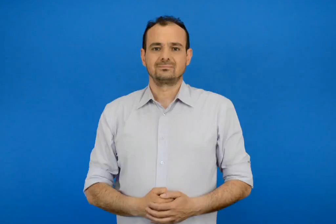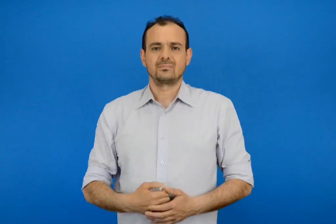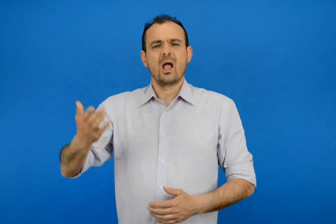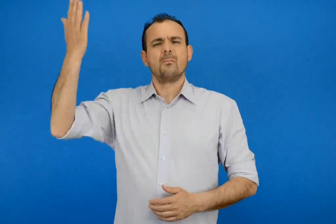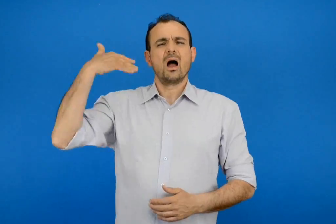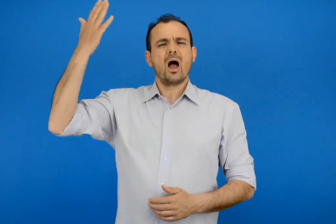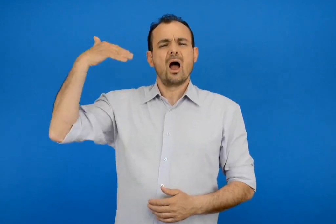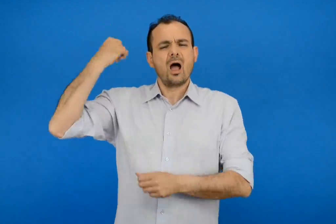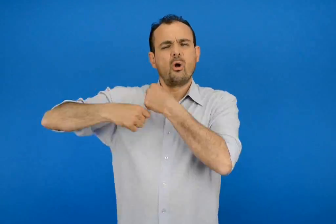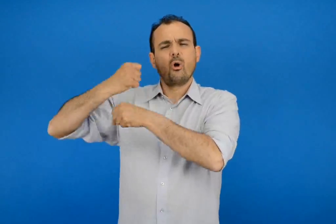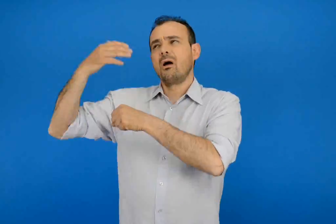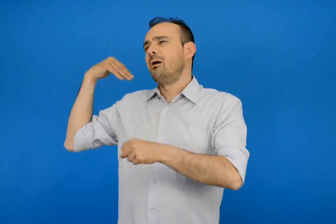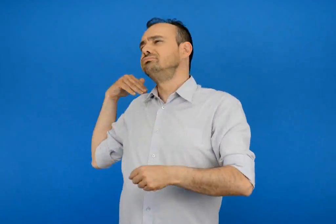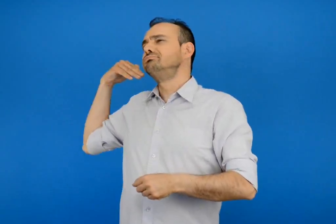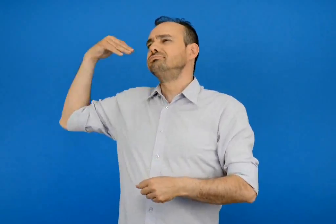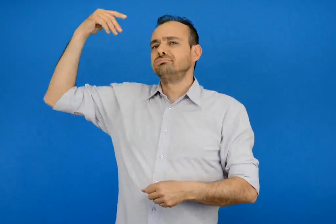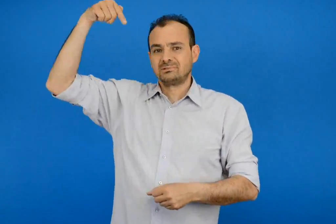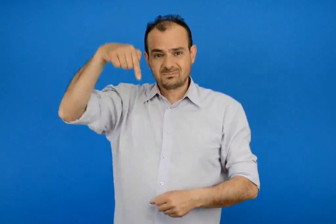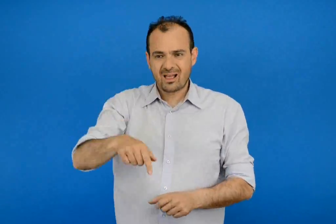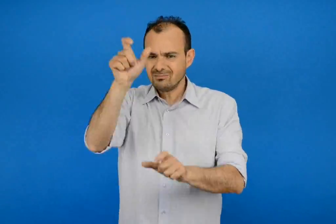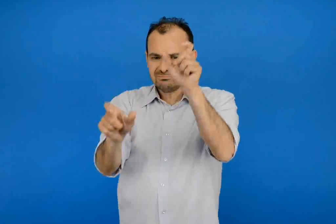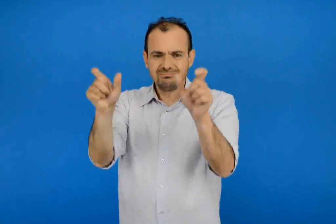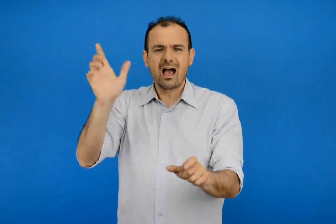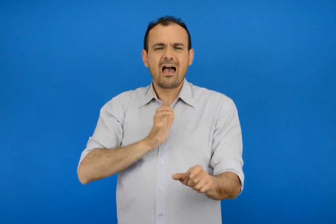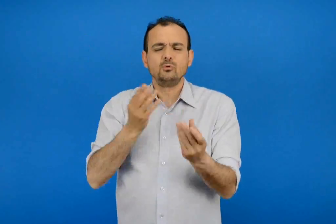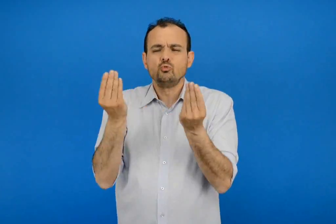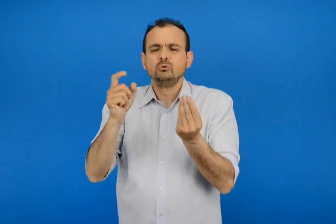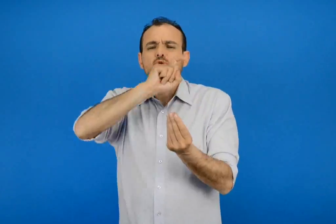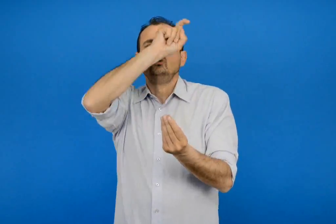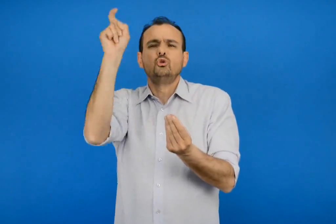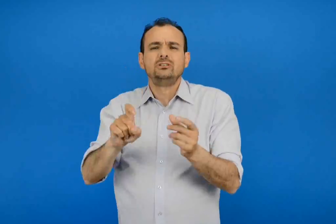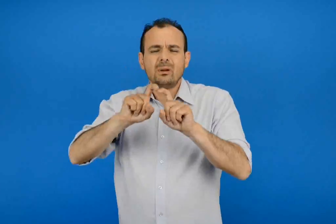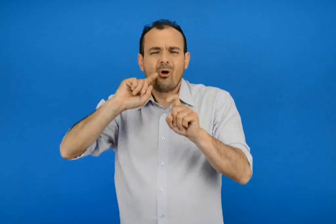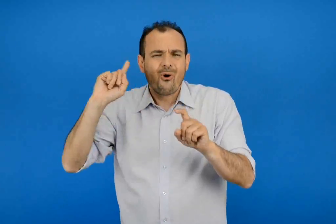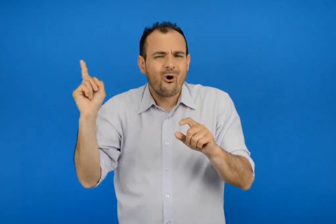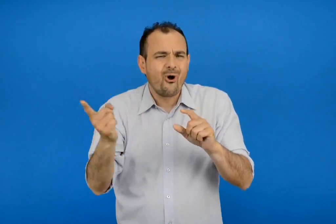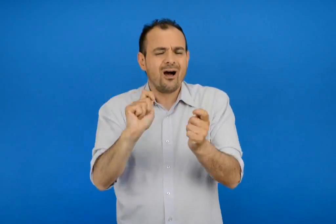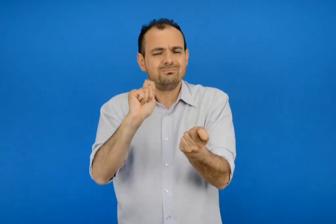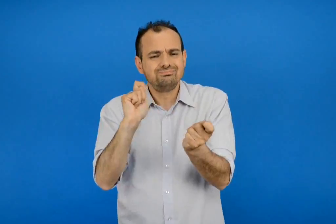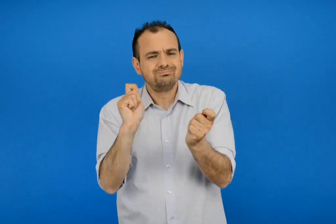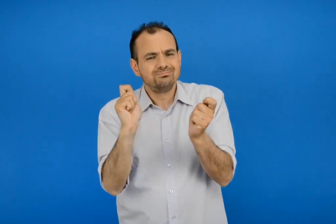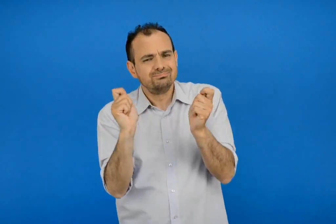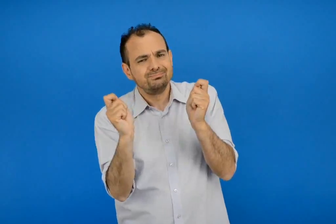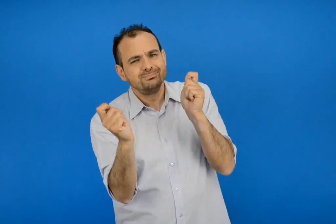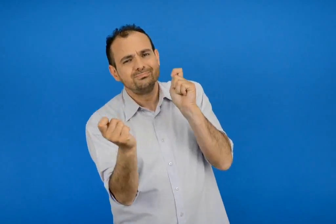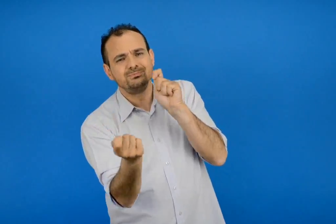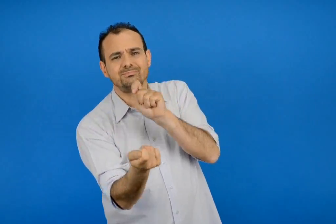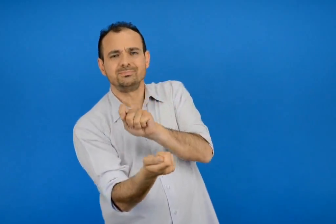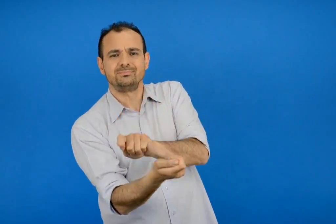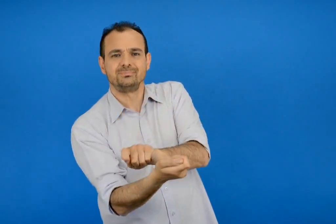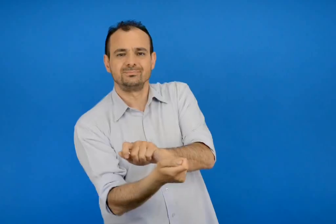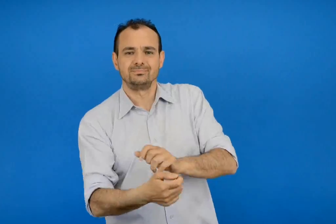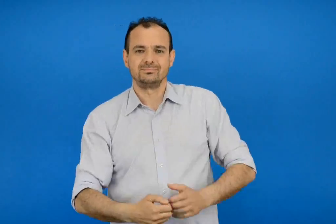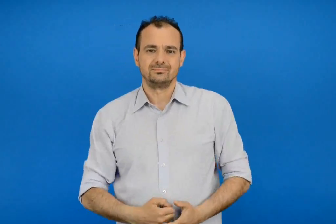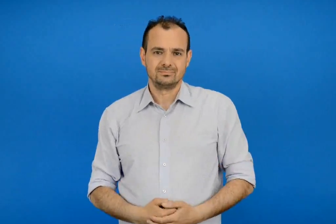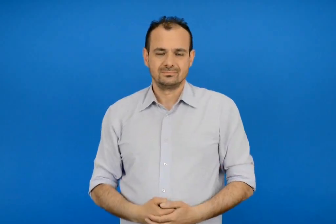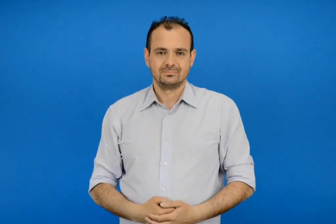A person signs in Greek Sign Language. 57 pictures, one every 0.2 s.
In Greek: πολλά πράγματα αλλάξαν στον τρόπο ζωής των ανθρώπων από τότε μέχρι σήμερα
